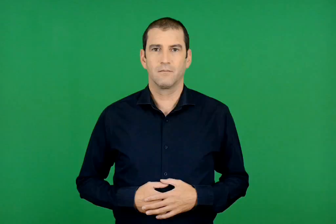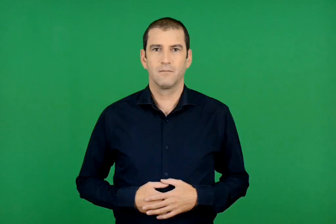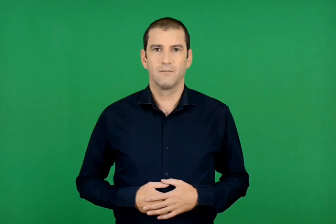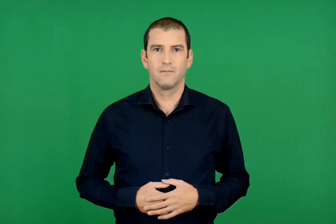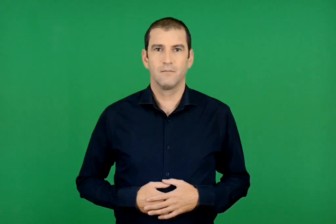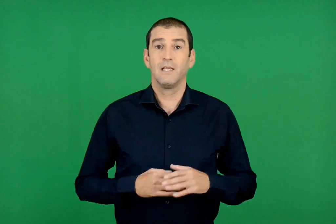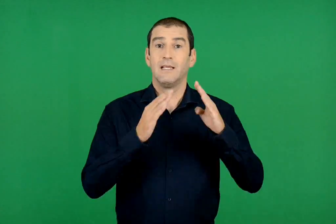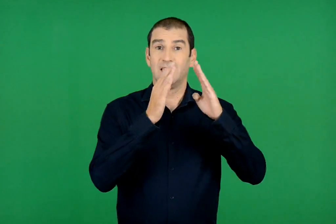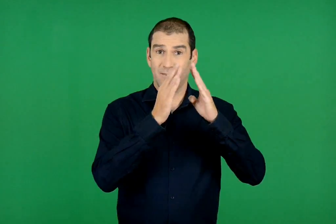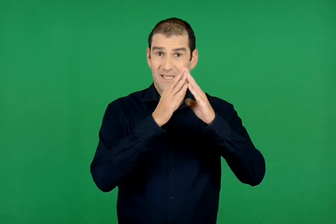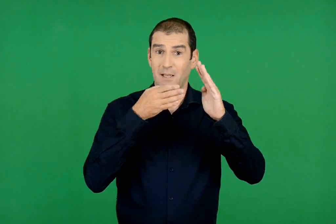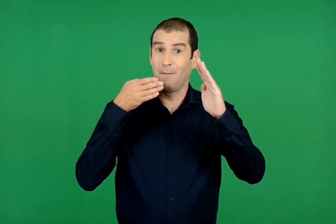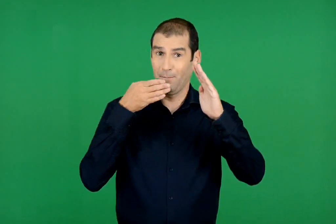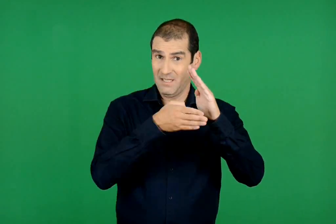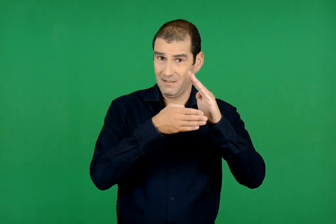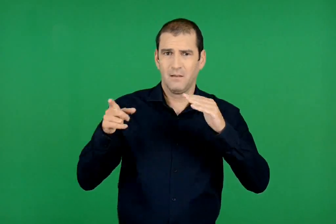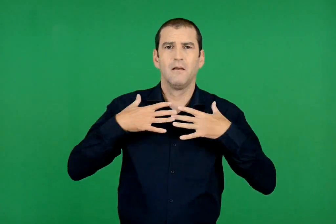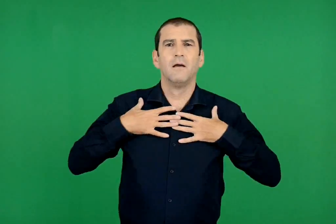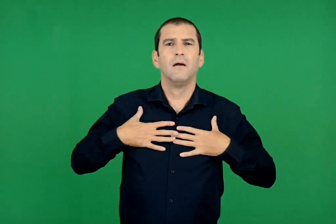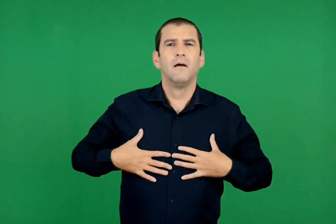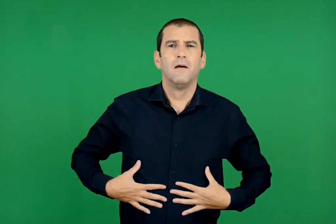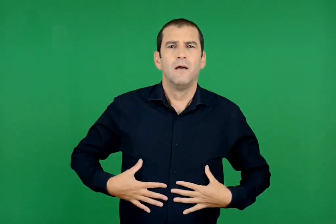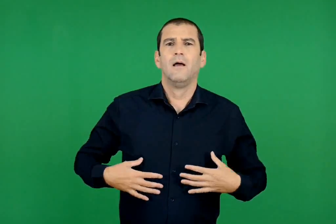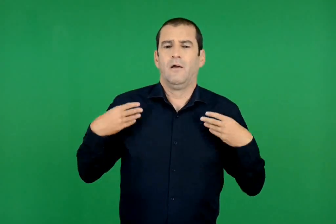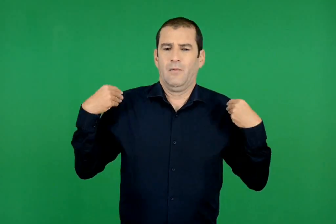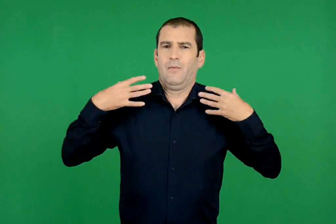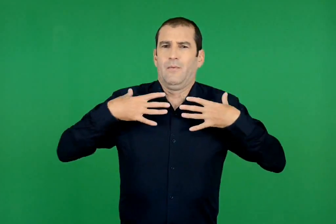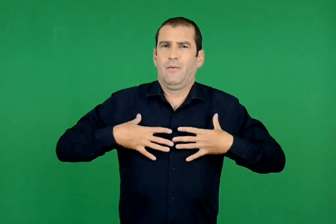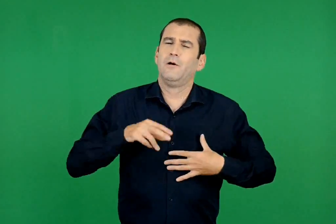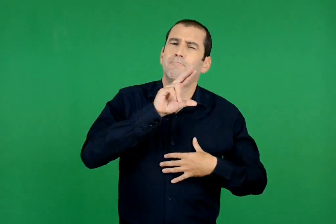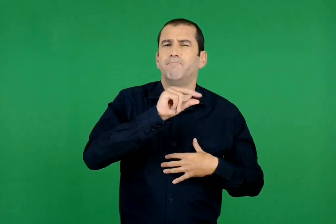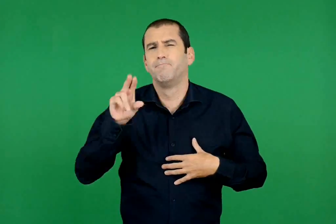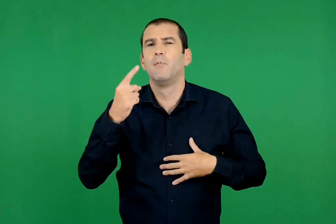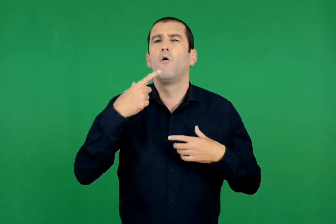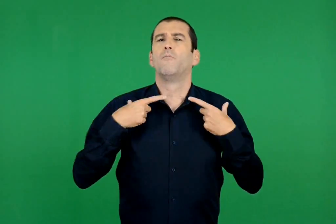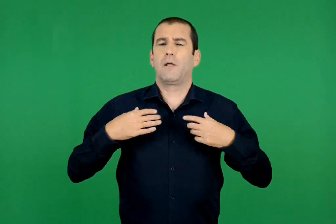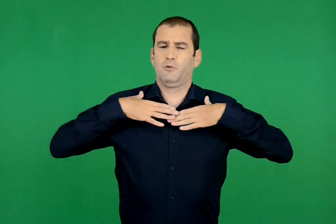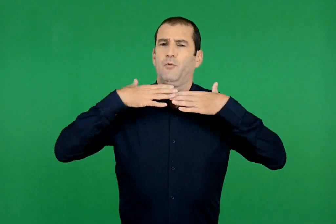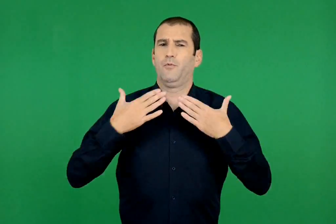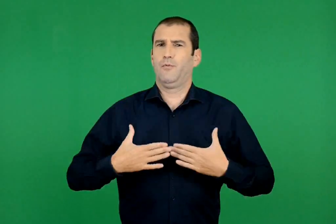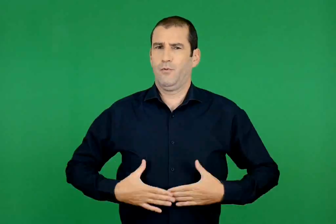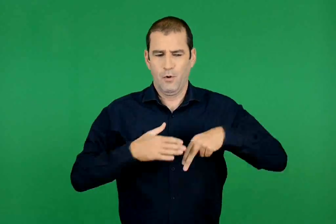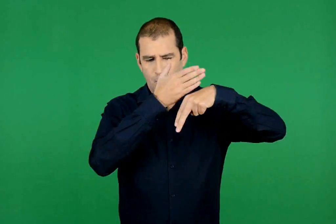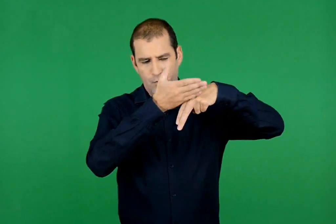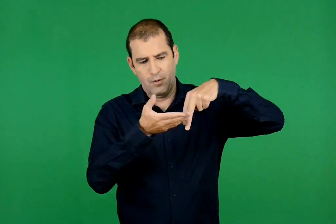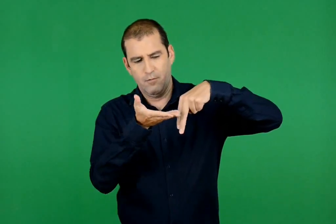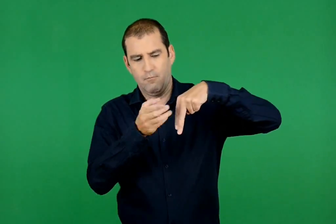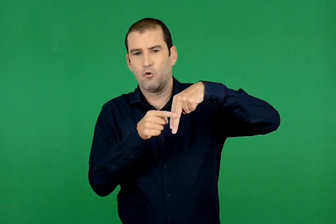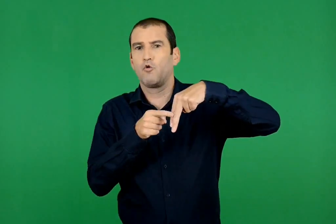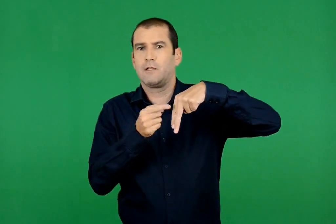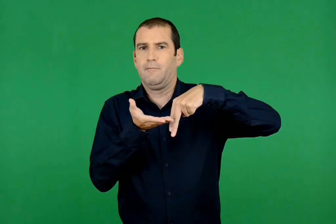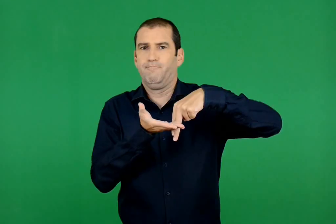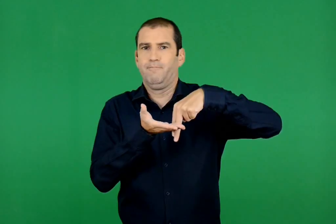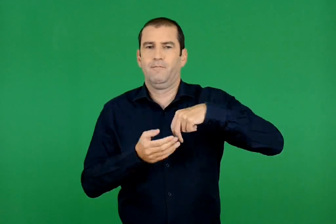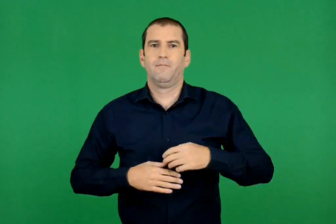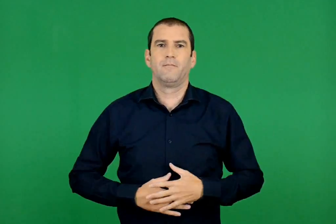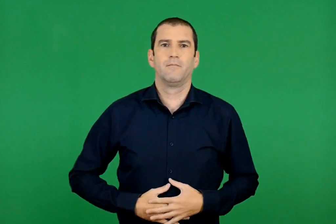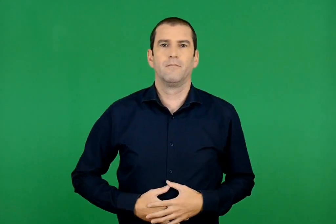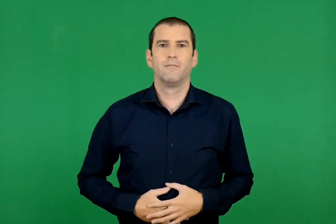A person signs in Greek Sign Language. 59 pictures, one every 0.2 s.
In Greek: μέσα στο σπίτι φορούσε το χιτώνα , ένα πουκάμισο να πούμε , που έφτανε ως τα γόνατα
